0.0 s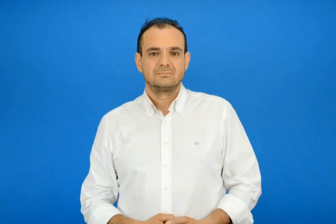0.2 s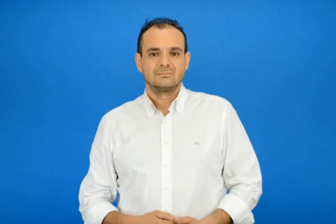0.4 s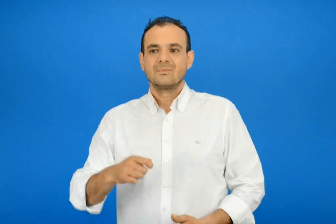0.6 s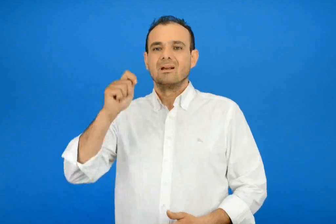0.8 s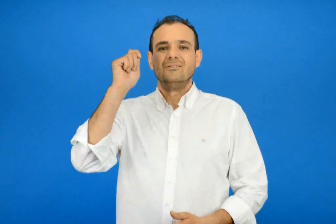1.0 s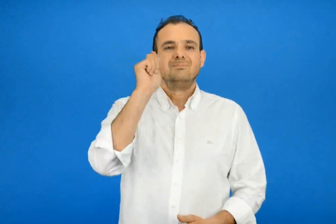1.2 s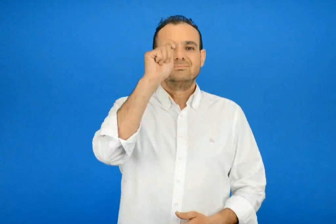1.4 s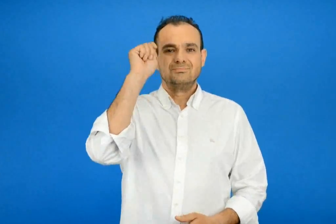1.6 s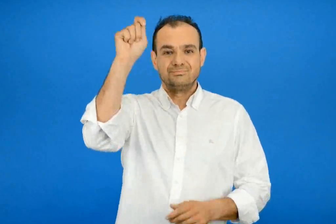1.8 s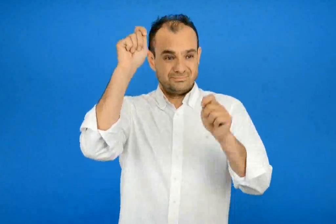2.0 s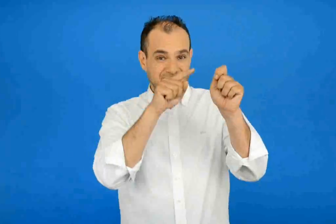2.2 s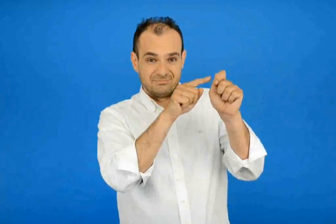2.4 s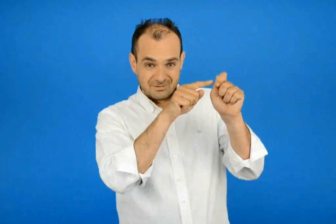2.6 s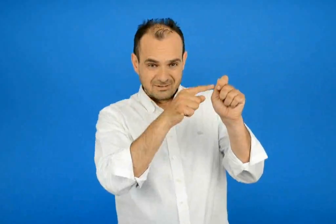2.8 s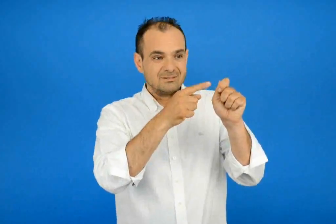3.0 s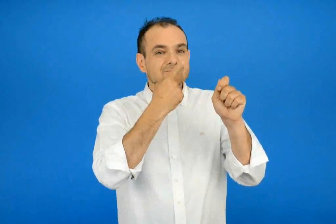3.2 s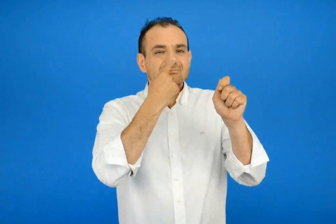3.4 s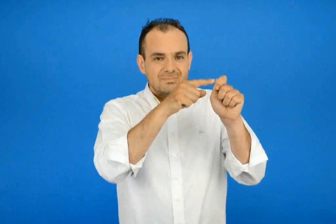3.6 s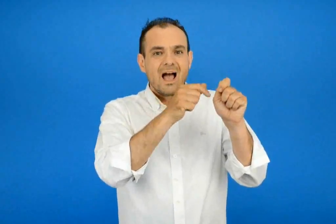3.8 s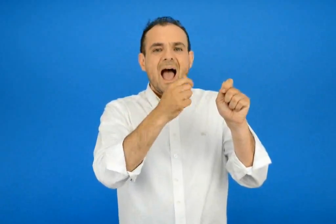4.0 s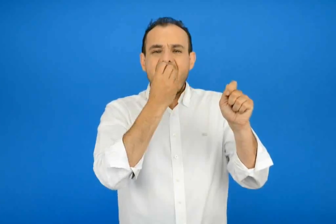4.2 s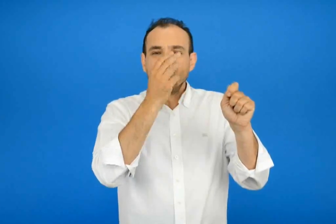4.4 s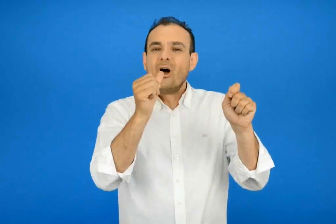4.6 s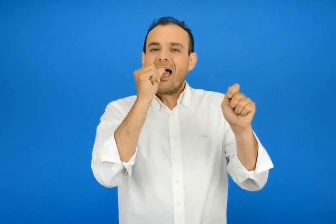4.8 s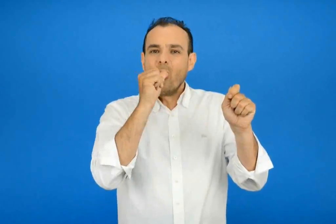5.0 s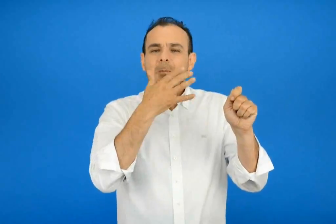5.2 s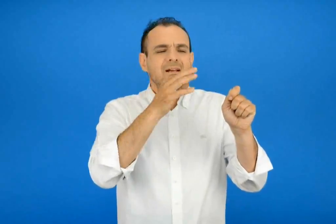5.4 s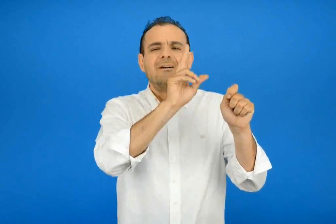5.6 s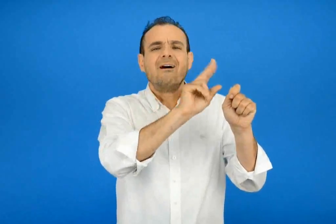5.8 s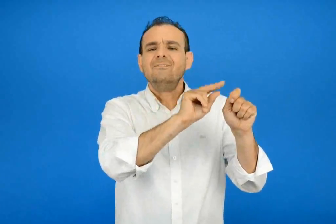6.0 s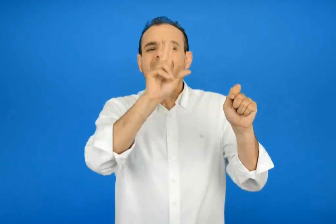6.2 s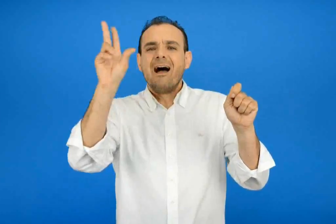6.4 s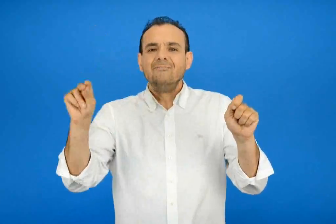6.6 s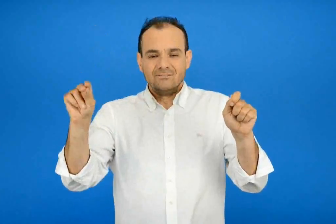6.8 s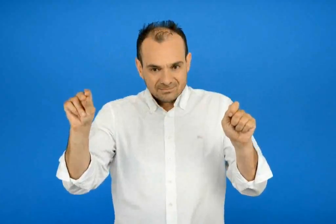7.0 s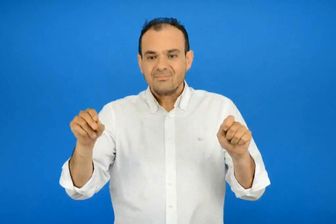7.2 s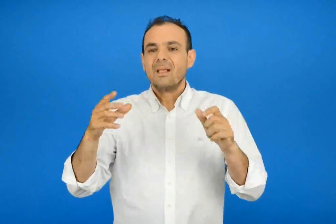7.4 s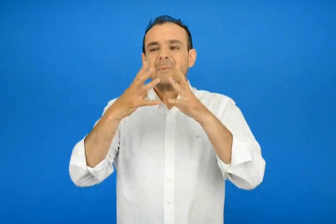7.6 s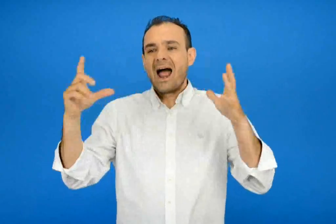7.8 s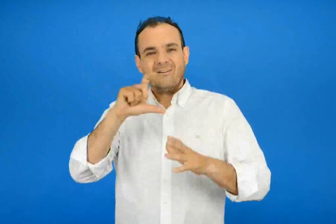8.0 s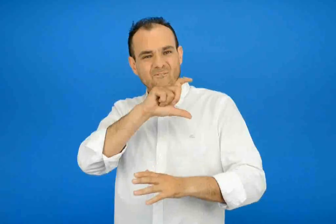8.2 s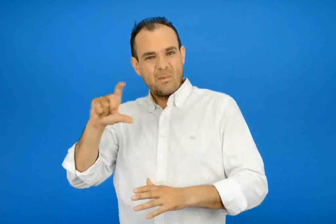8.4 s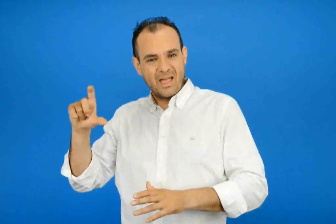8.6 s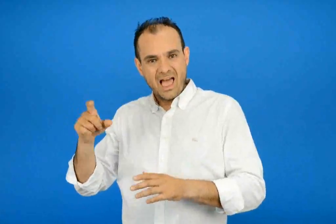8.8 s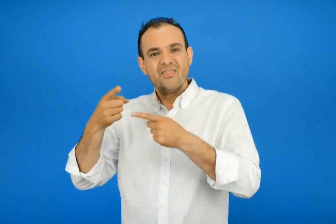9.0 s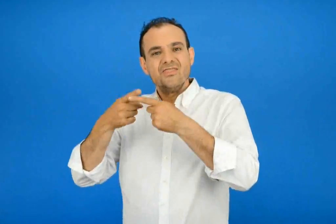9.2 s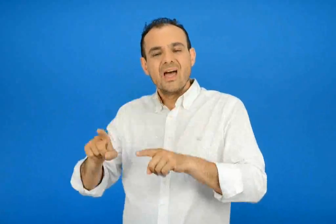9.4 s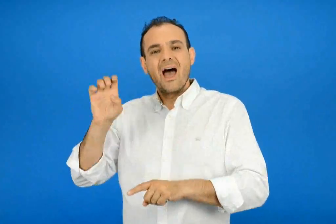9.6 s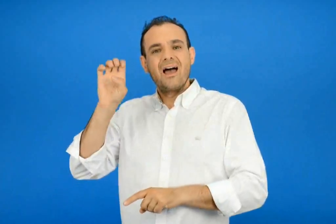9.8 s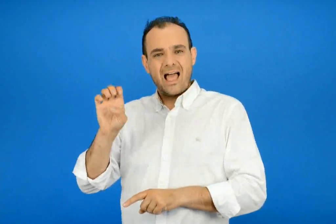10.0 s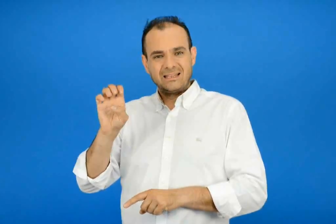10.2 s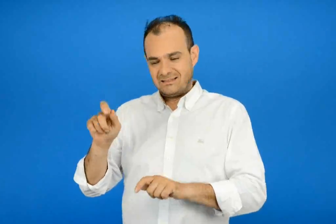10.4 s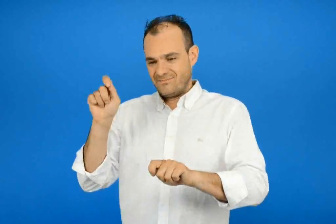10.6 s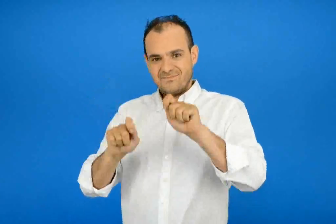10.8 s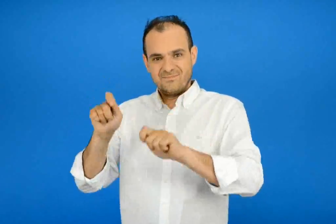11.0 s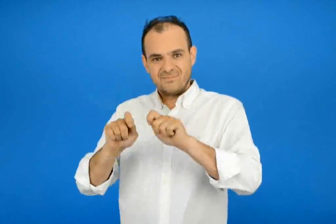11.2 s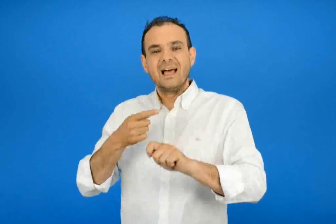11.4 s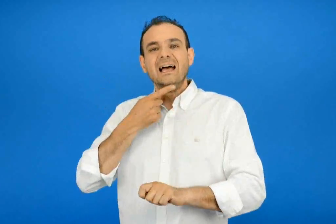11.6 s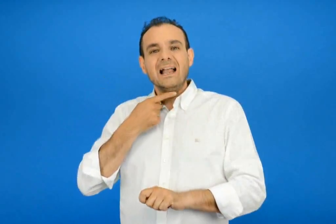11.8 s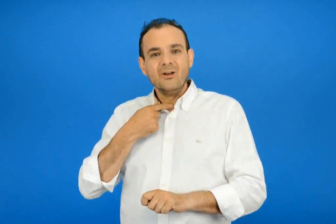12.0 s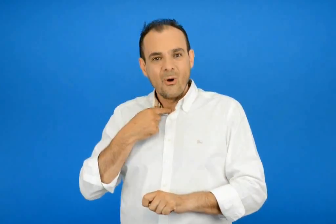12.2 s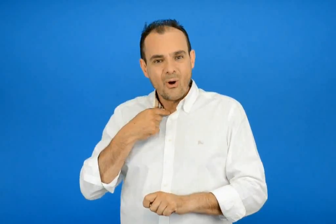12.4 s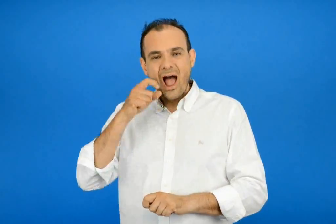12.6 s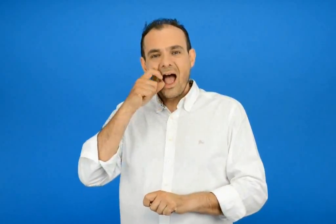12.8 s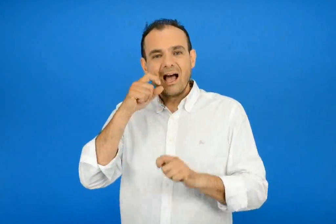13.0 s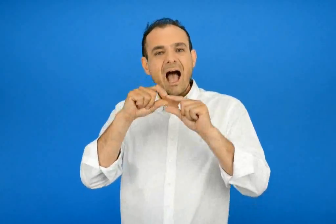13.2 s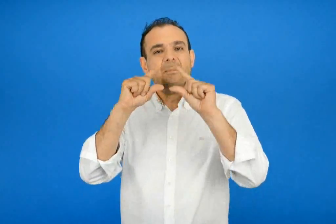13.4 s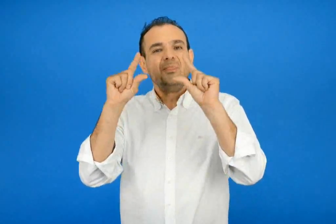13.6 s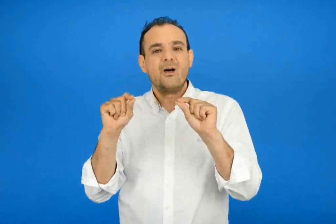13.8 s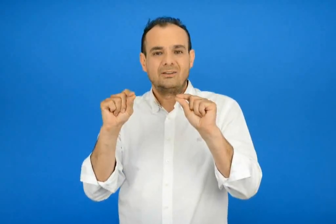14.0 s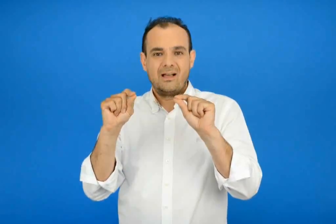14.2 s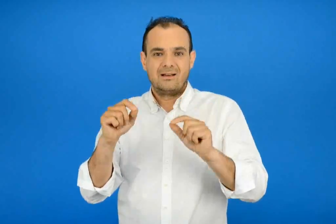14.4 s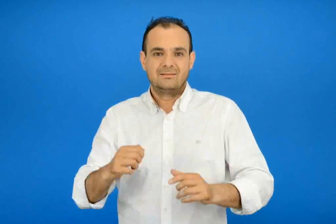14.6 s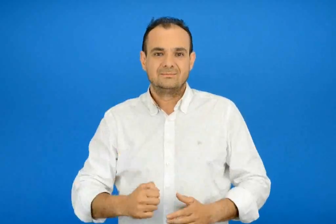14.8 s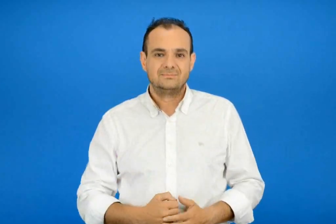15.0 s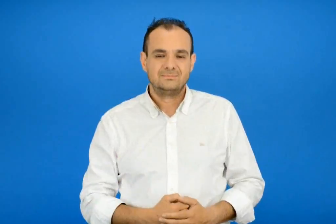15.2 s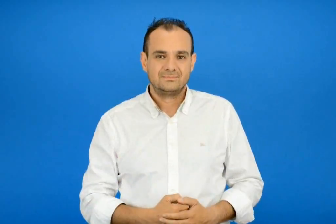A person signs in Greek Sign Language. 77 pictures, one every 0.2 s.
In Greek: αυτό μοσχοβόλα ανθόνερό σαν τα αμυγδαλωτά που φτιάχνει η θεία ελένη τη μεγάλη εβδομάδα
